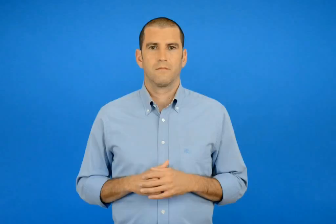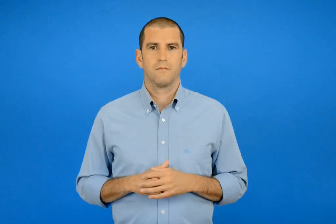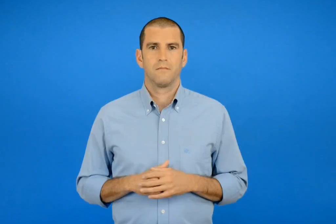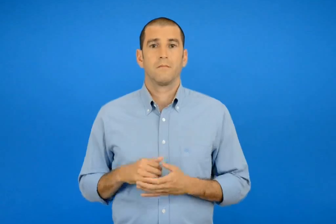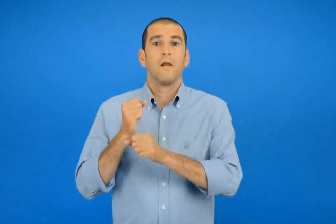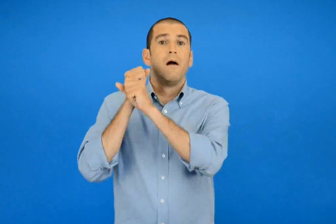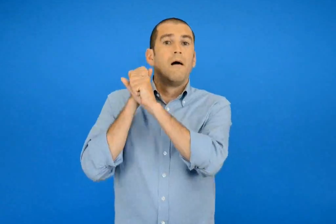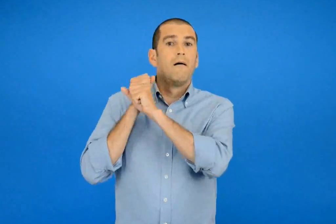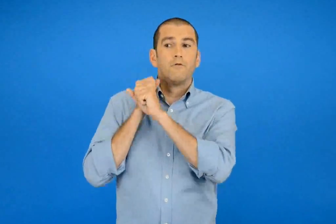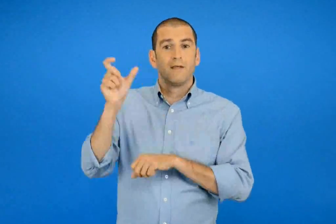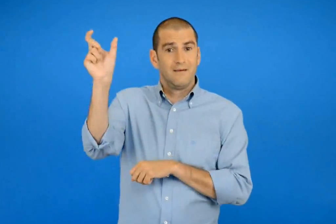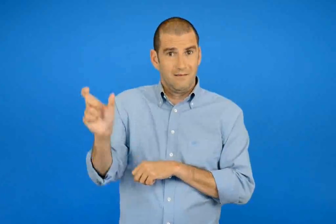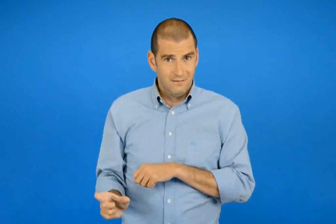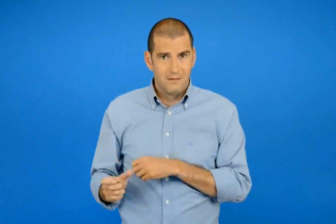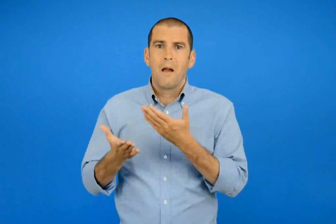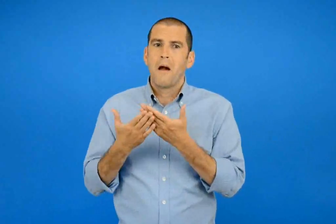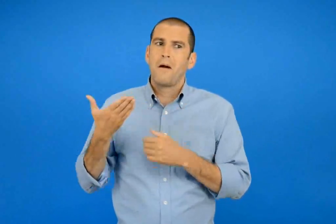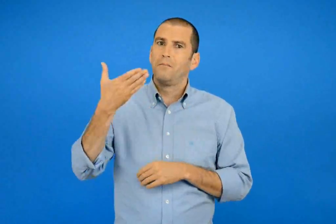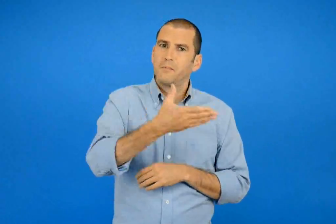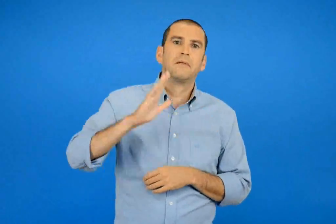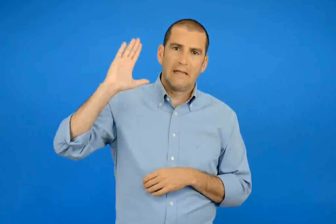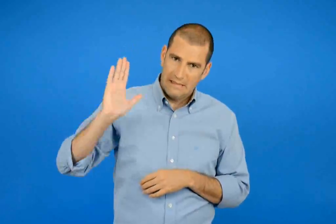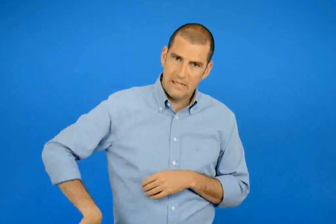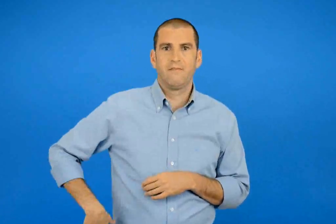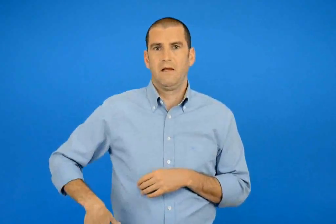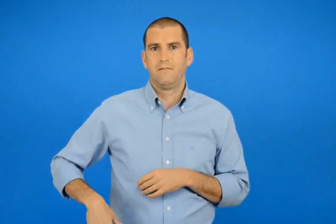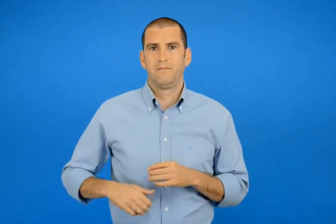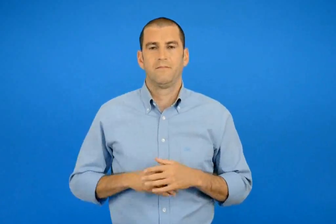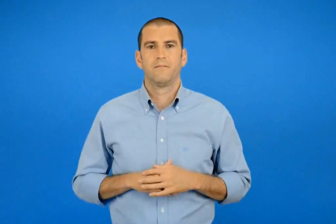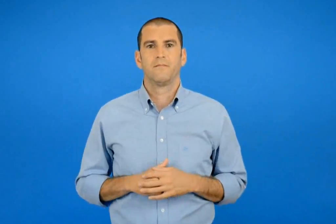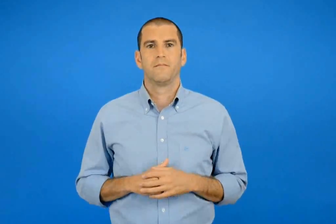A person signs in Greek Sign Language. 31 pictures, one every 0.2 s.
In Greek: η τελευταία επίσκεψη του αϊ βασίλη
